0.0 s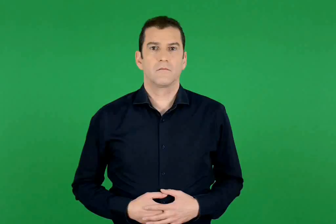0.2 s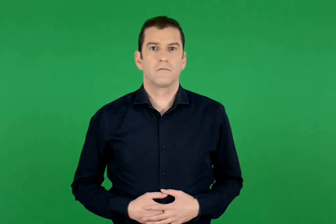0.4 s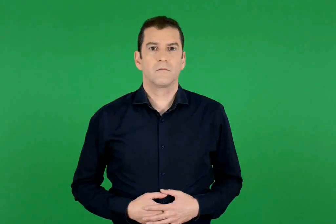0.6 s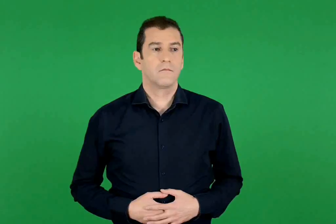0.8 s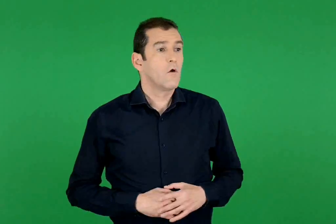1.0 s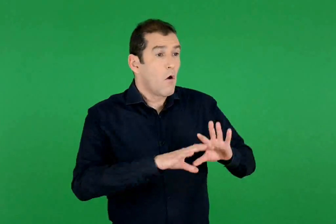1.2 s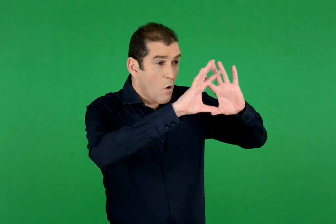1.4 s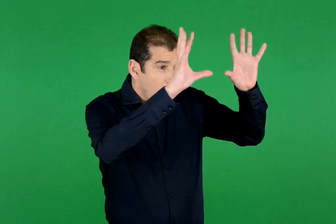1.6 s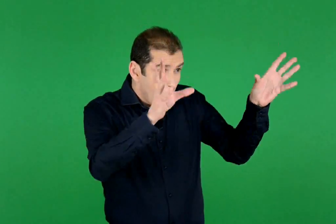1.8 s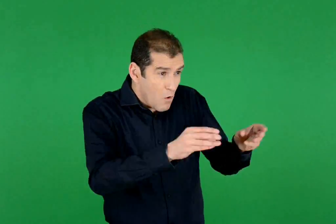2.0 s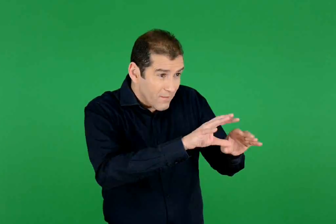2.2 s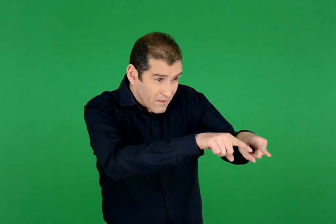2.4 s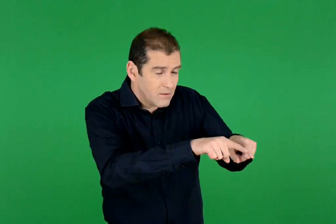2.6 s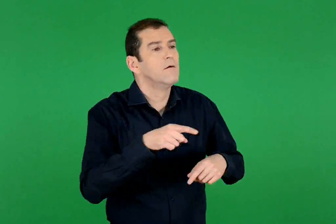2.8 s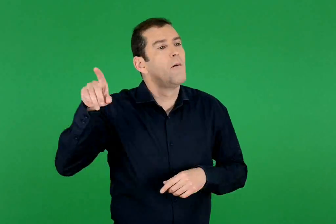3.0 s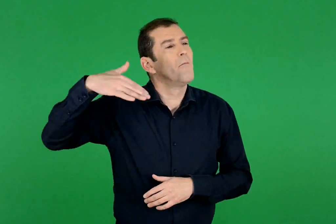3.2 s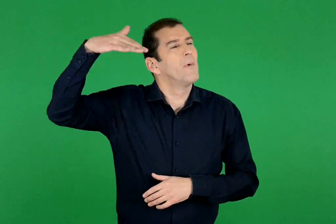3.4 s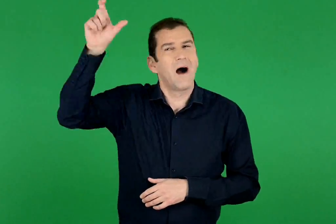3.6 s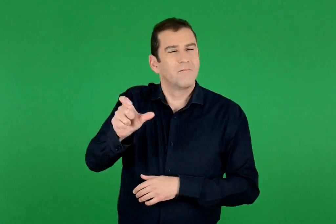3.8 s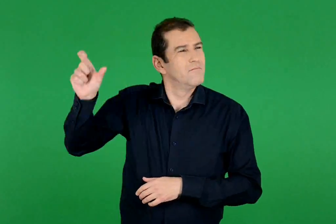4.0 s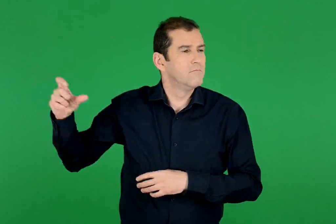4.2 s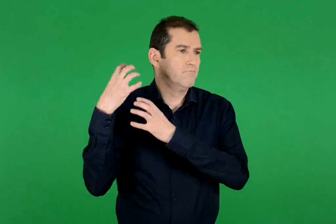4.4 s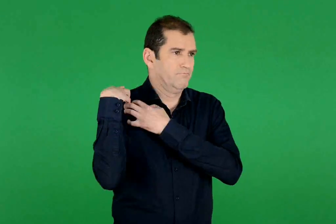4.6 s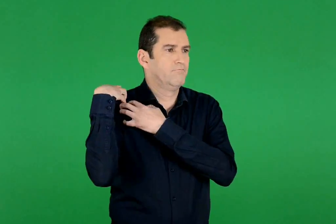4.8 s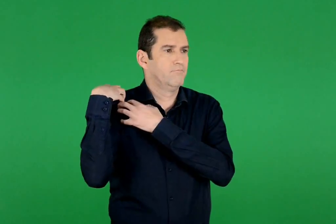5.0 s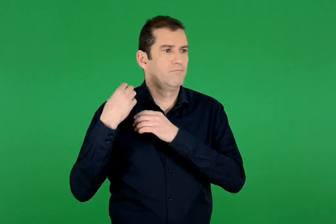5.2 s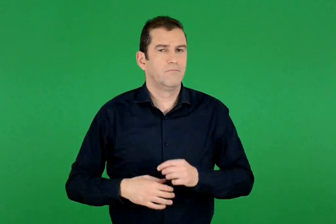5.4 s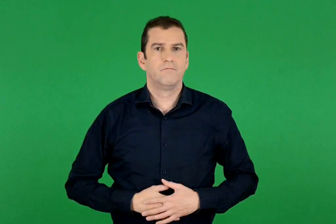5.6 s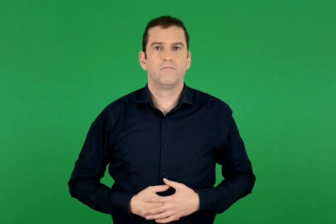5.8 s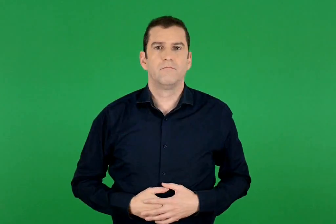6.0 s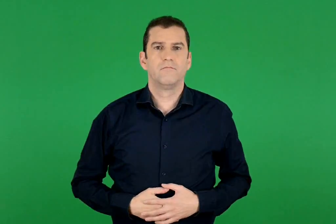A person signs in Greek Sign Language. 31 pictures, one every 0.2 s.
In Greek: με αυτά ασχολούνται οι μεγάλοι
